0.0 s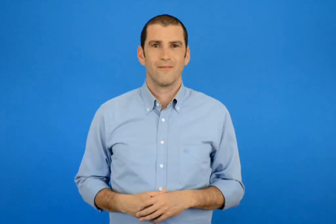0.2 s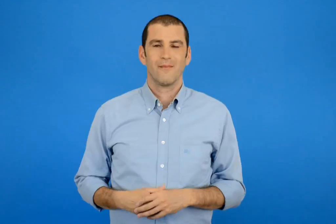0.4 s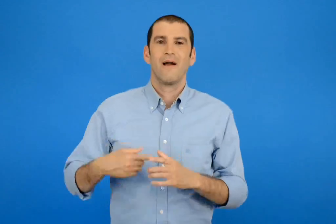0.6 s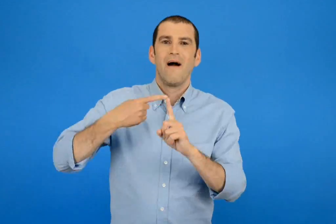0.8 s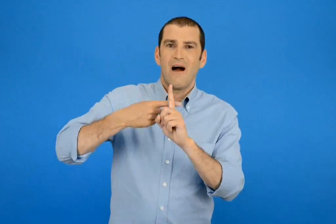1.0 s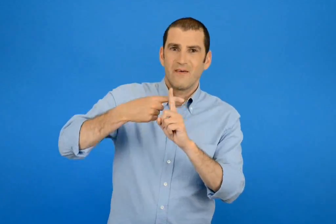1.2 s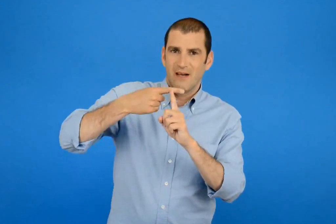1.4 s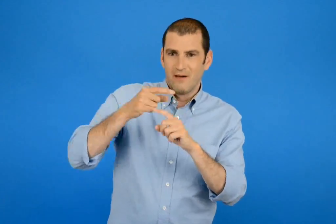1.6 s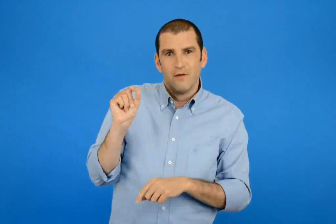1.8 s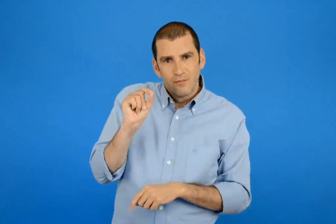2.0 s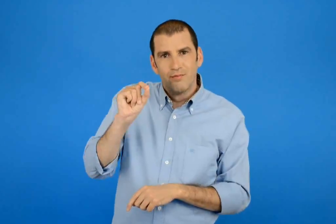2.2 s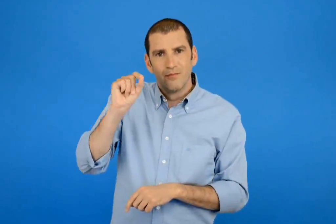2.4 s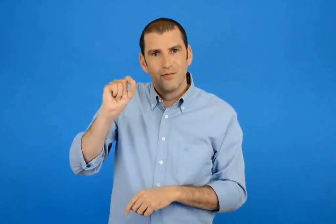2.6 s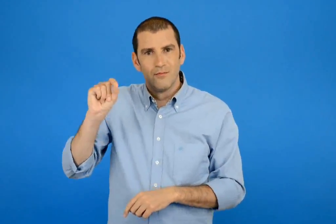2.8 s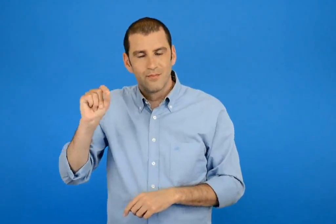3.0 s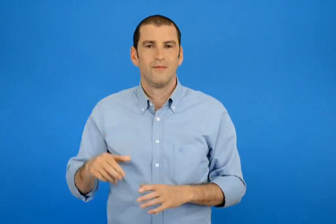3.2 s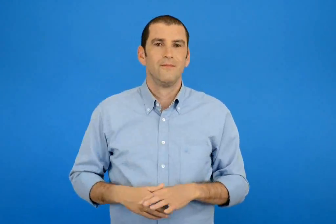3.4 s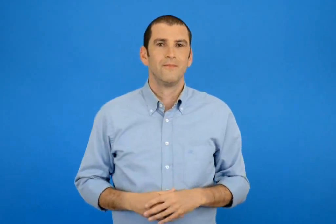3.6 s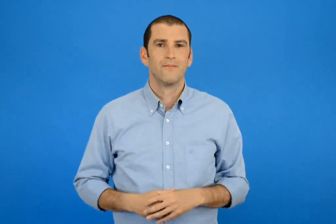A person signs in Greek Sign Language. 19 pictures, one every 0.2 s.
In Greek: δείχνω στον άβακα
